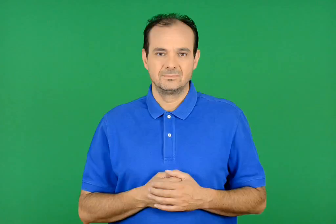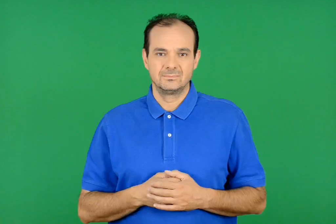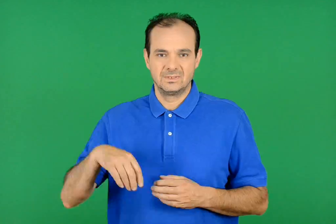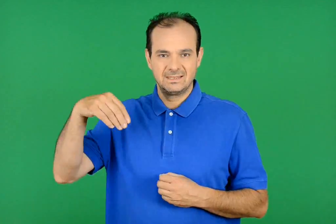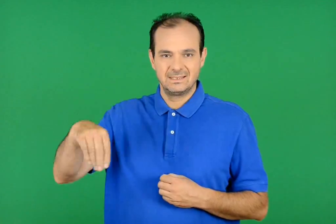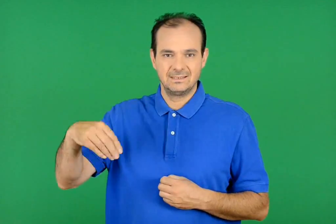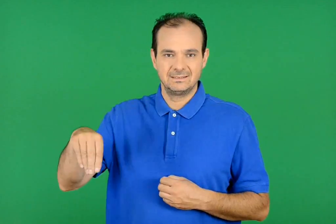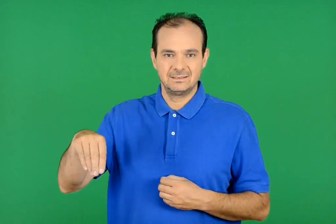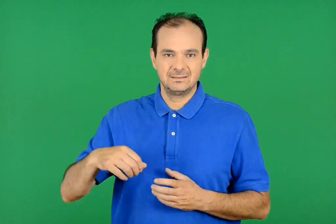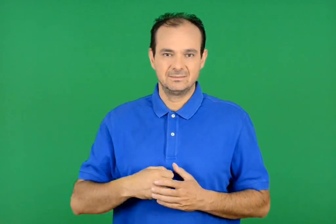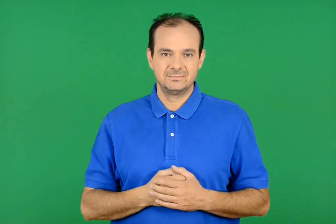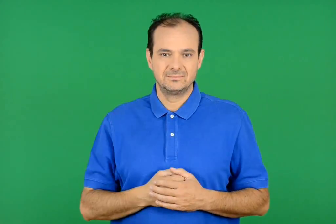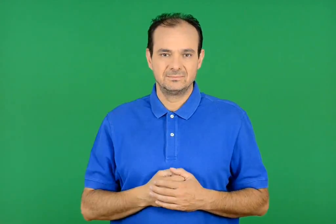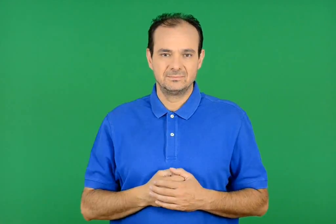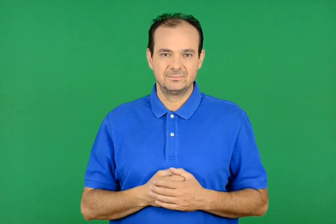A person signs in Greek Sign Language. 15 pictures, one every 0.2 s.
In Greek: τρίτη
